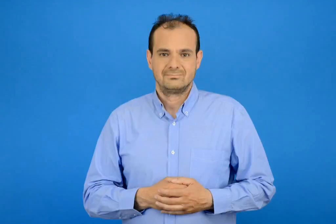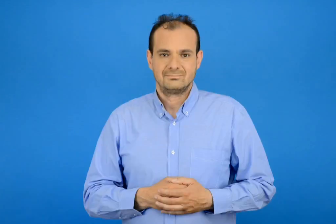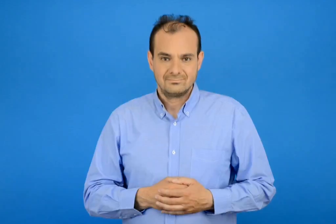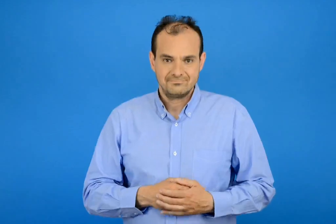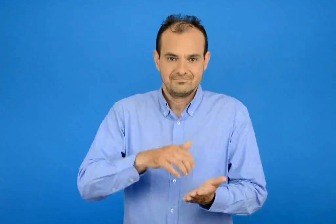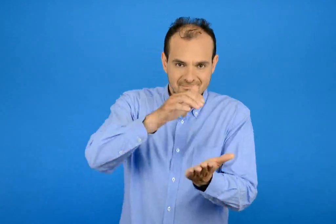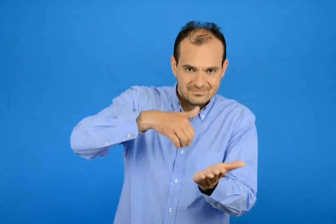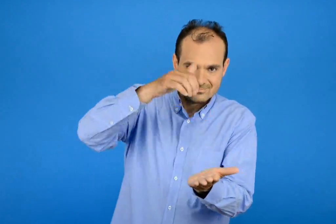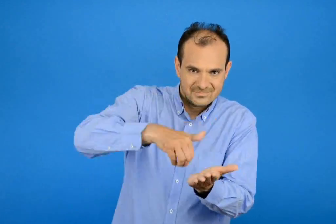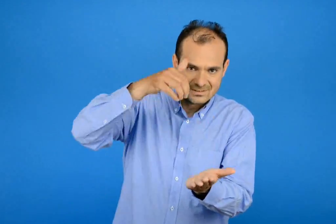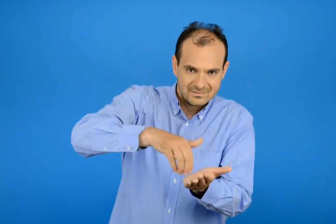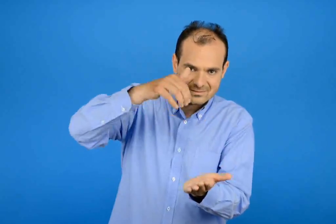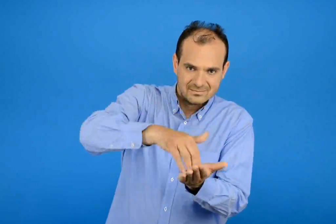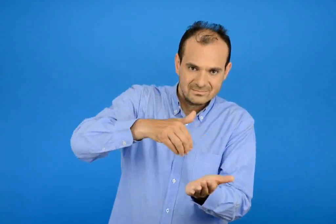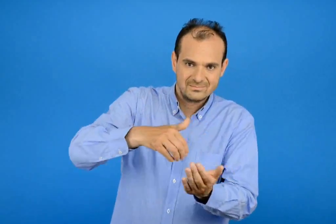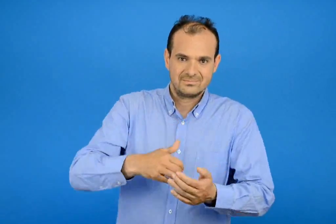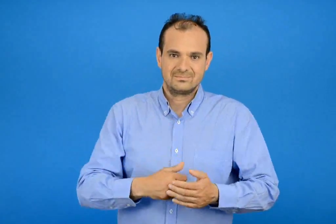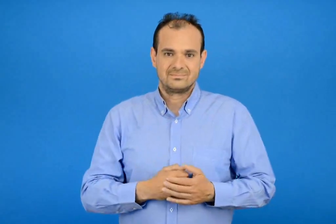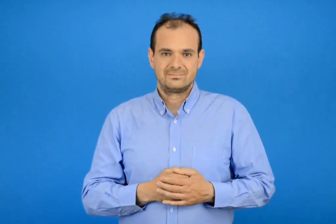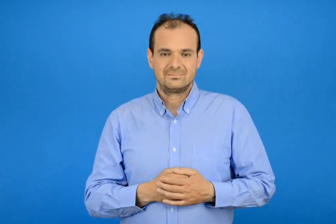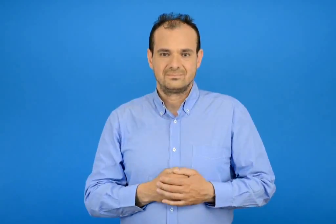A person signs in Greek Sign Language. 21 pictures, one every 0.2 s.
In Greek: σκάβετε
